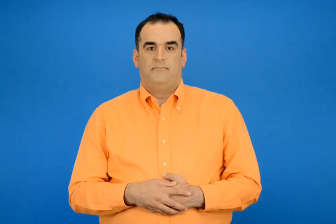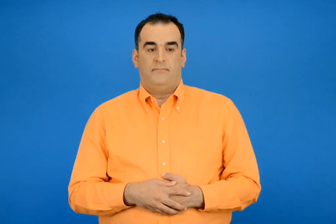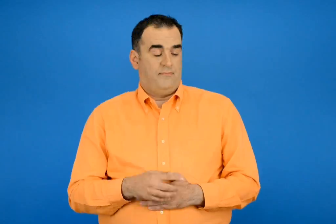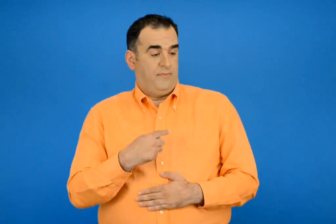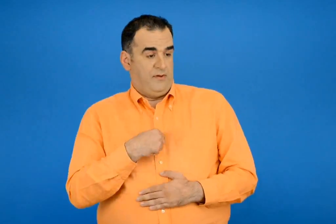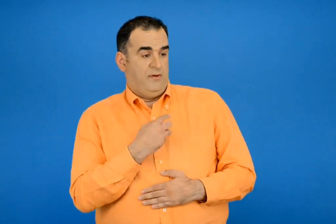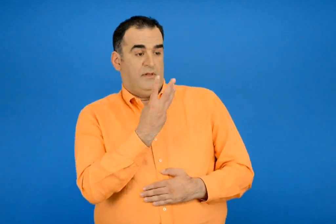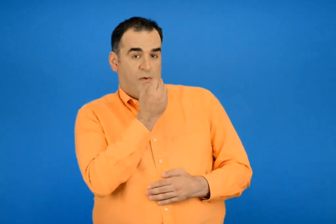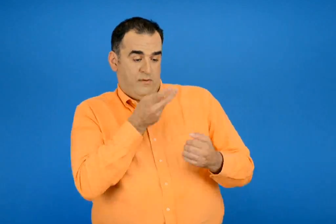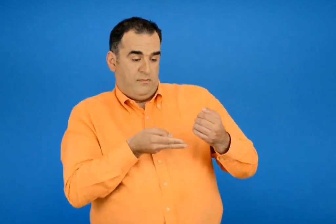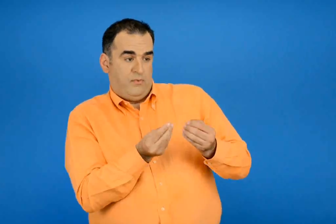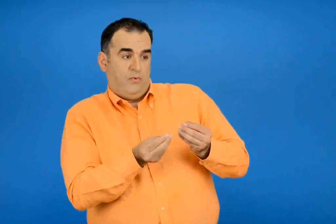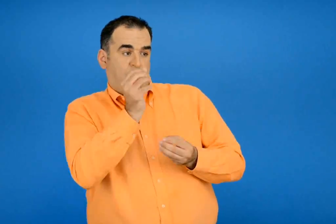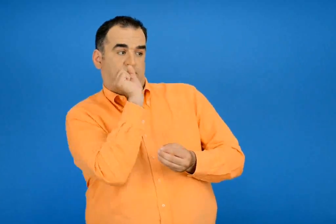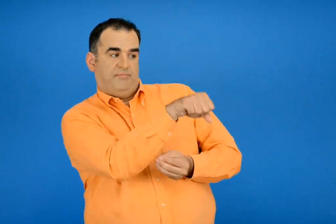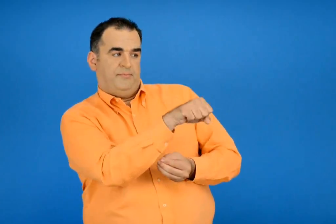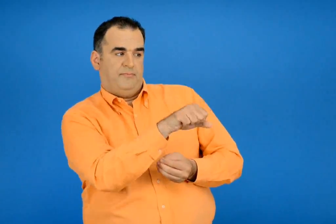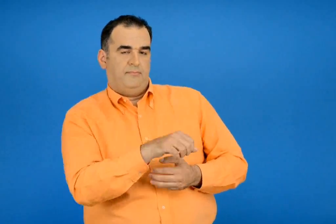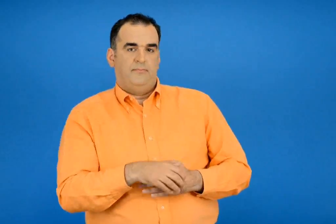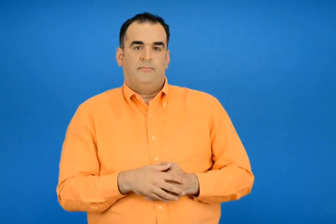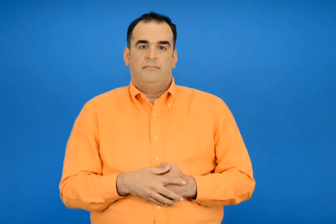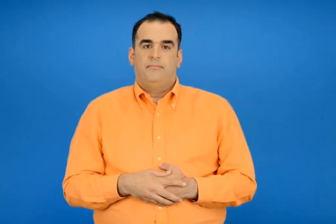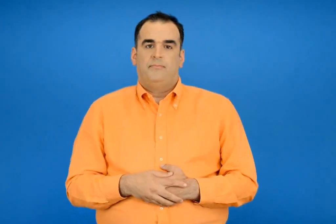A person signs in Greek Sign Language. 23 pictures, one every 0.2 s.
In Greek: έκοψα 3 περισσότερα από εσένα
